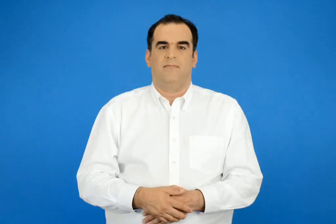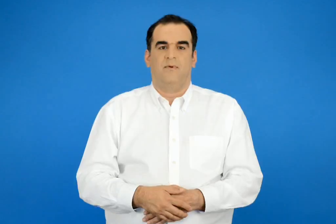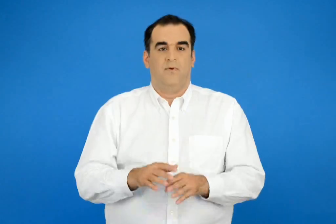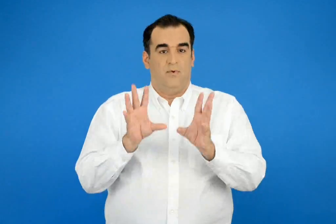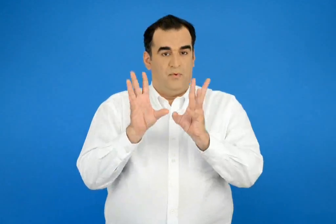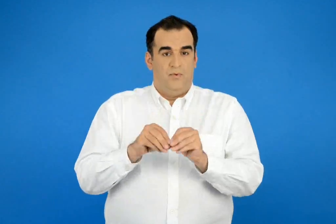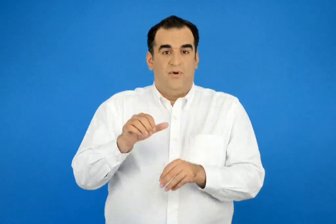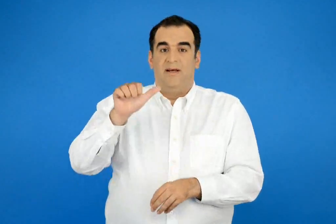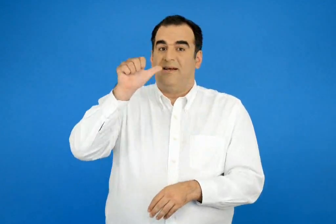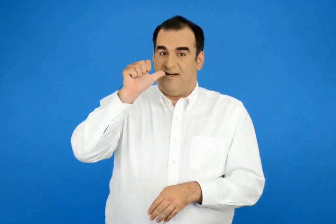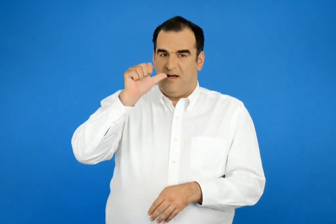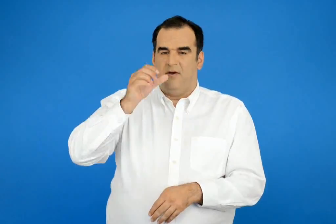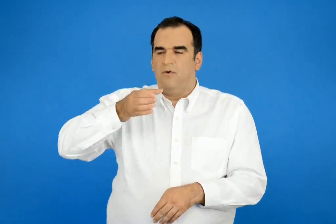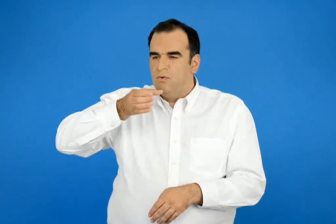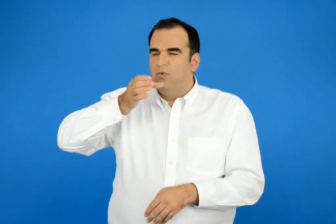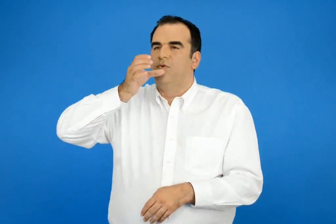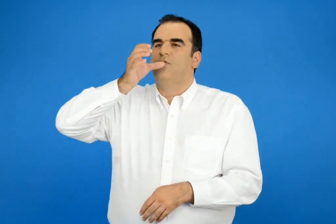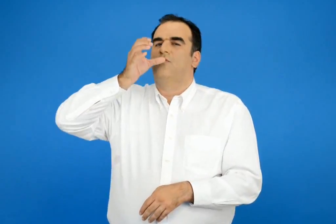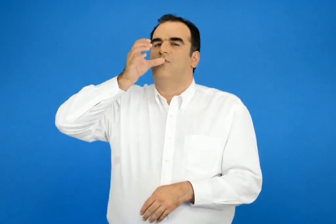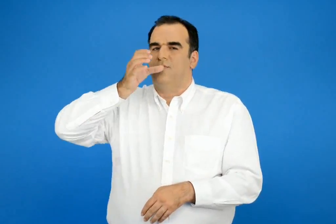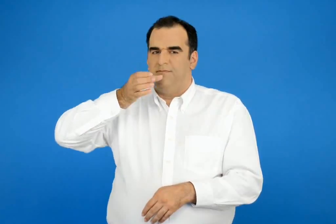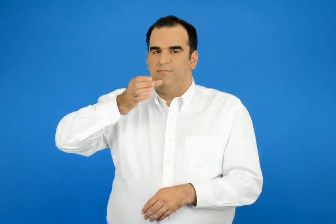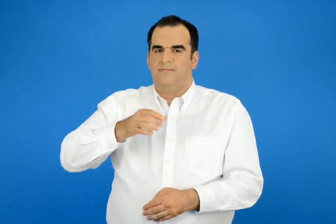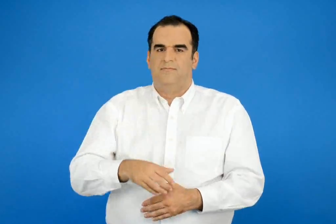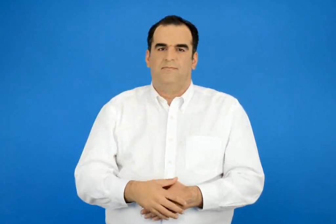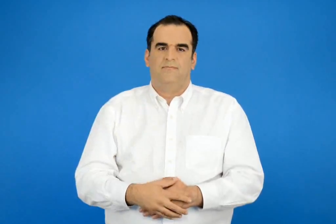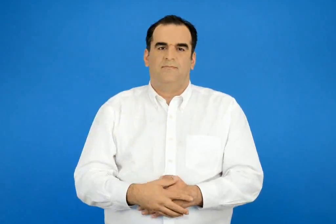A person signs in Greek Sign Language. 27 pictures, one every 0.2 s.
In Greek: είναι υγρά και τα πίνουμε
